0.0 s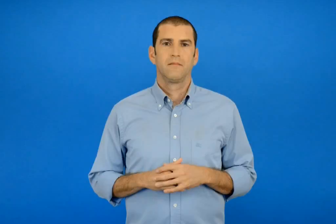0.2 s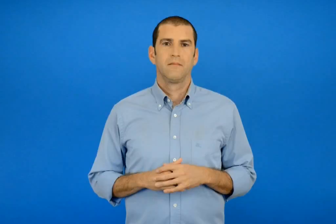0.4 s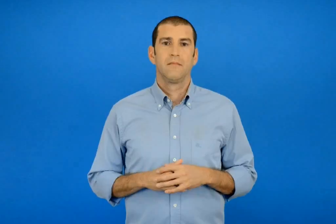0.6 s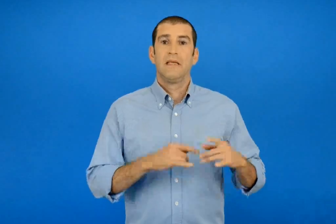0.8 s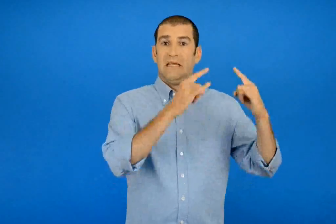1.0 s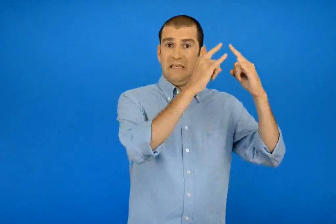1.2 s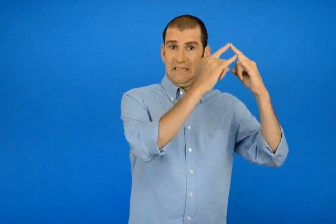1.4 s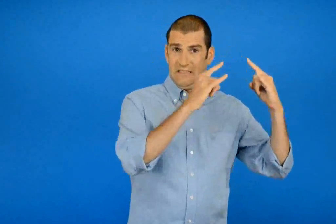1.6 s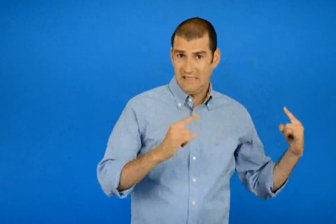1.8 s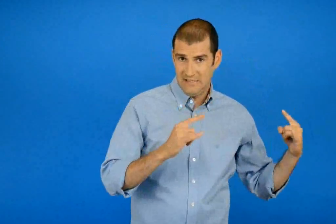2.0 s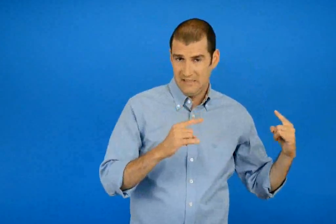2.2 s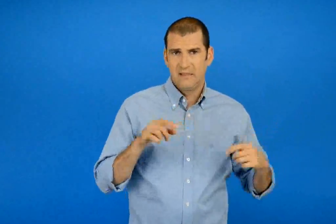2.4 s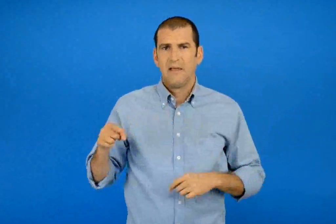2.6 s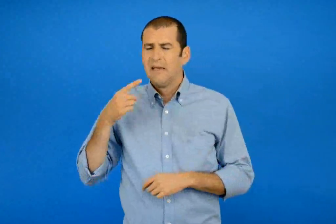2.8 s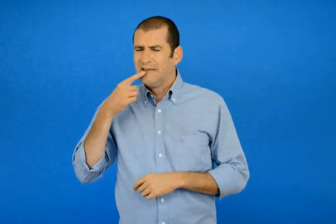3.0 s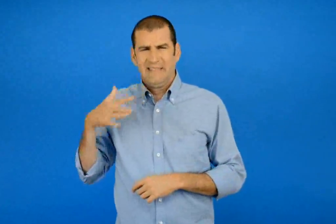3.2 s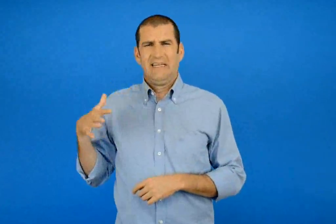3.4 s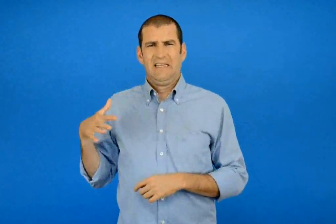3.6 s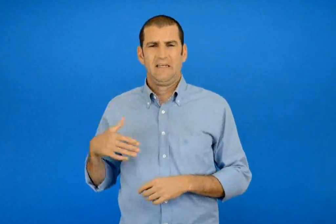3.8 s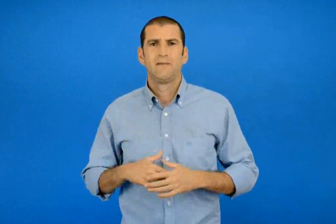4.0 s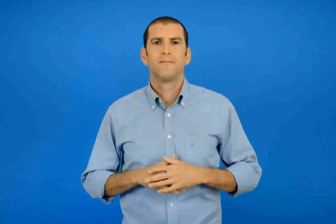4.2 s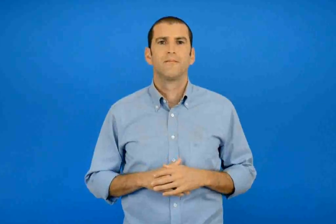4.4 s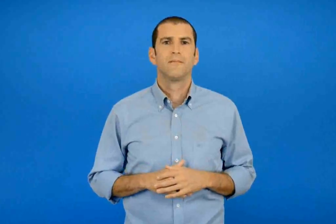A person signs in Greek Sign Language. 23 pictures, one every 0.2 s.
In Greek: η σκηνή και η ξινή
